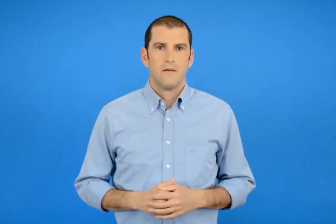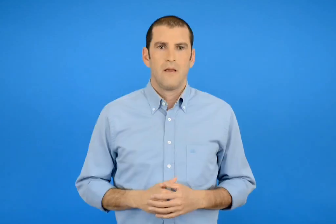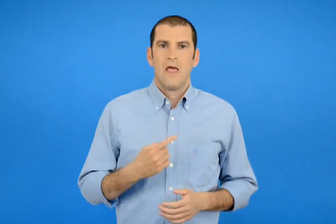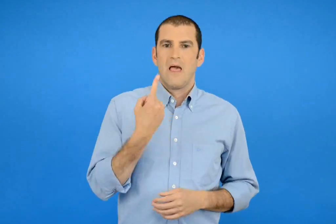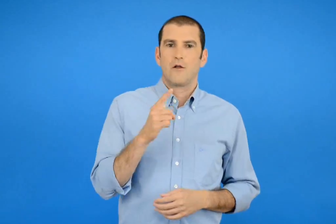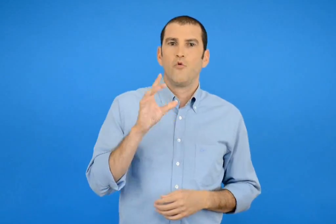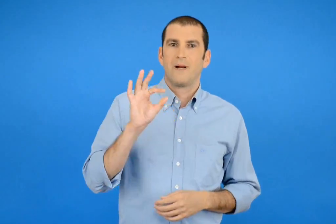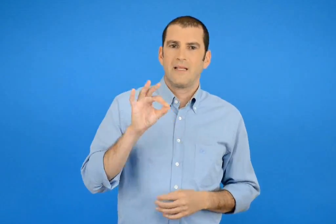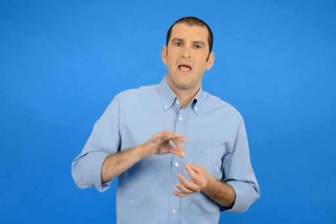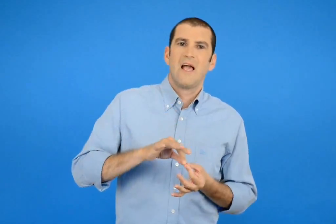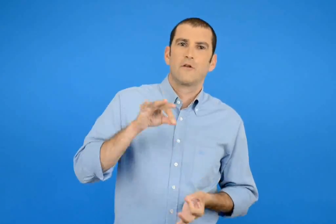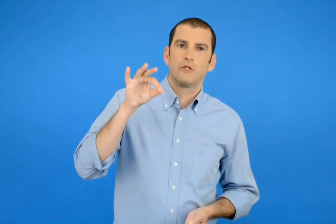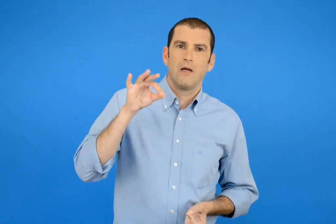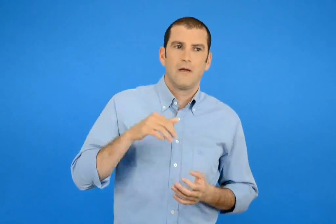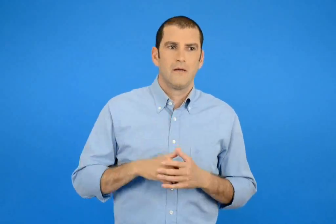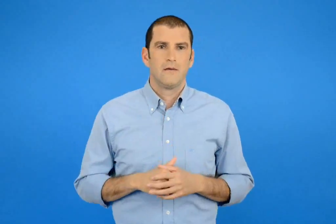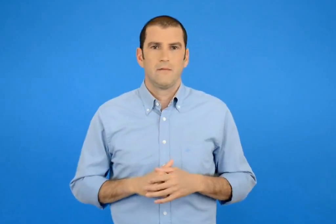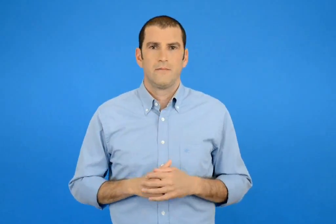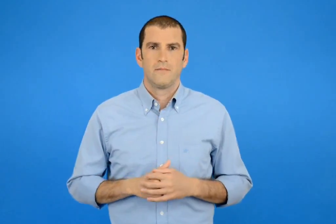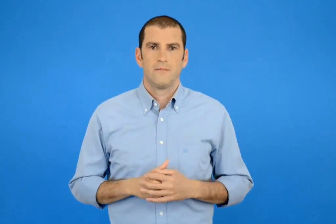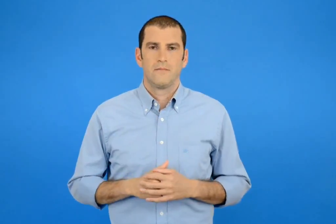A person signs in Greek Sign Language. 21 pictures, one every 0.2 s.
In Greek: 150 εκατοστά
